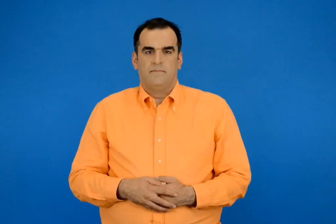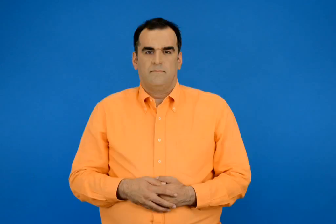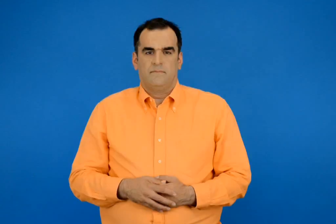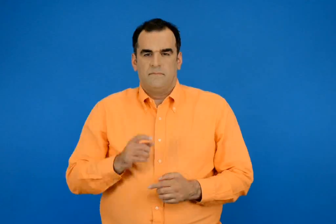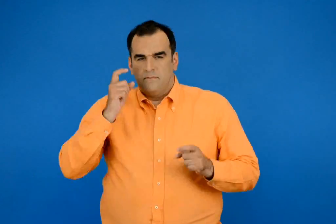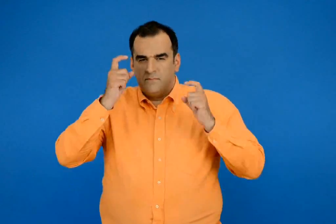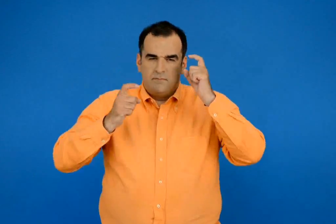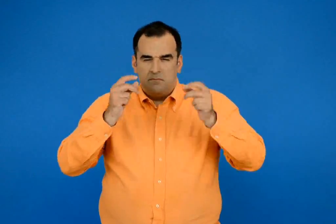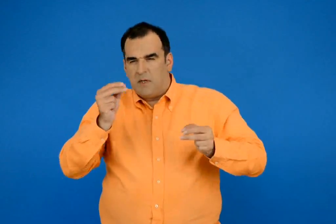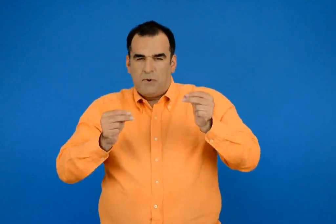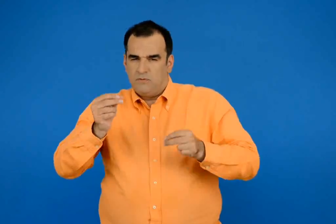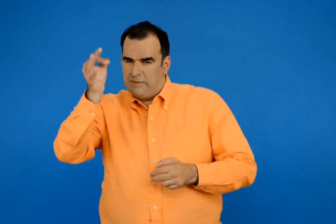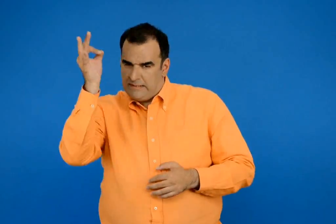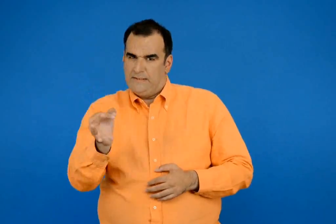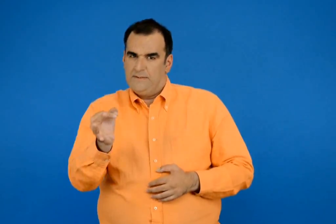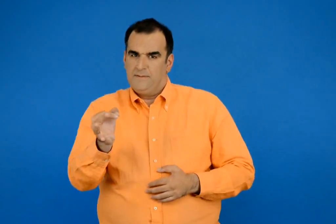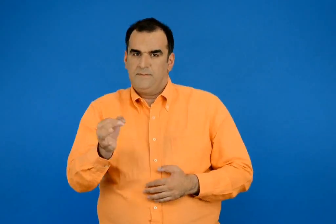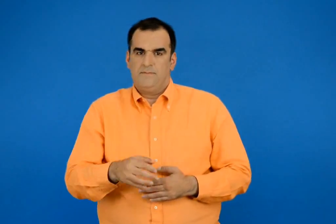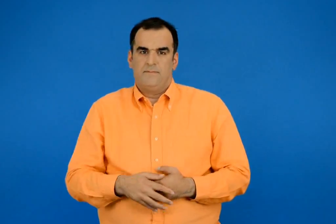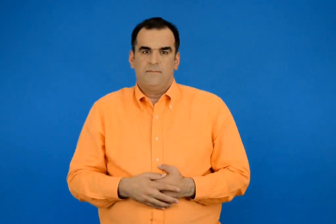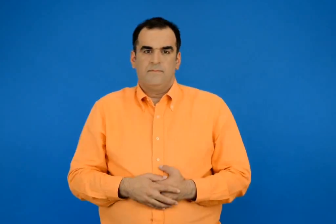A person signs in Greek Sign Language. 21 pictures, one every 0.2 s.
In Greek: υπολογίζω με ακρίβεια
